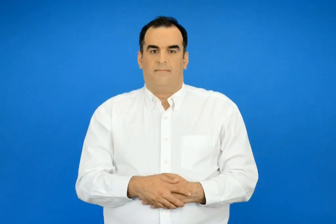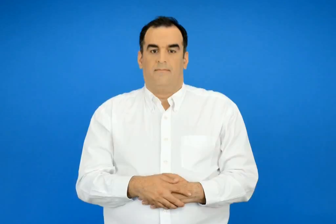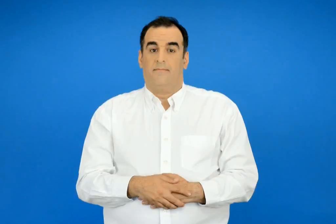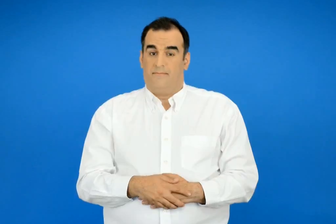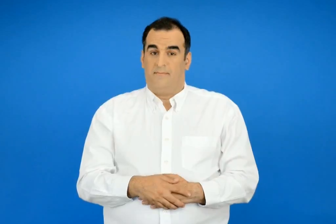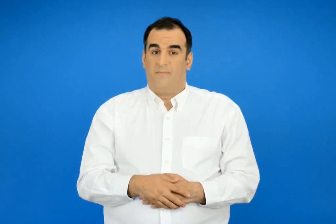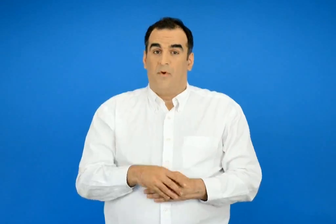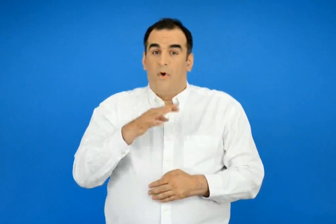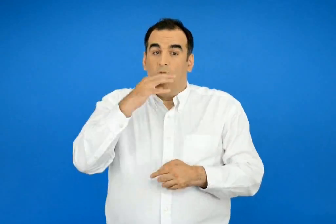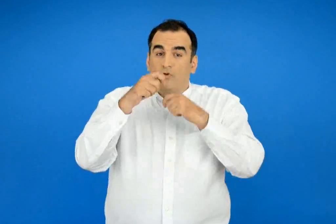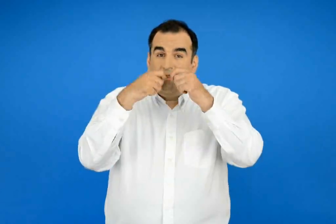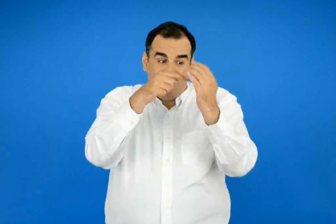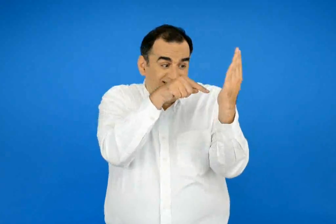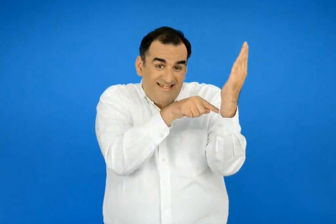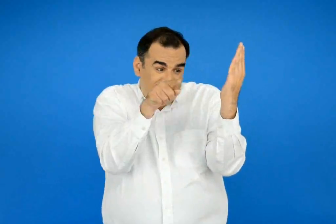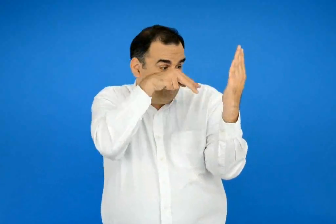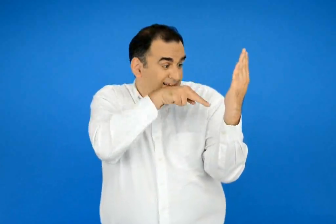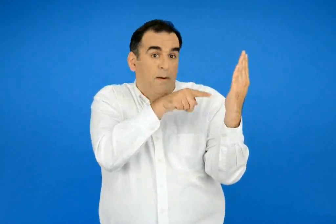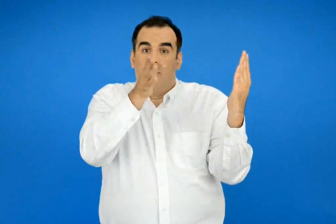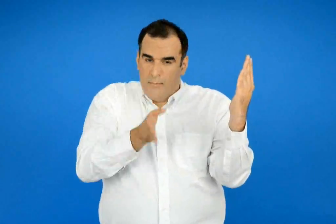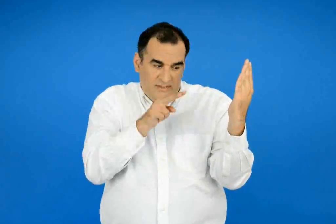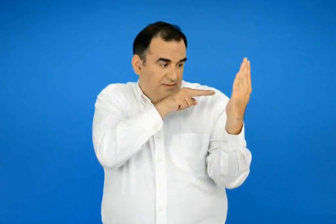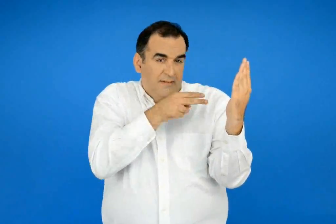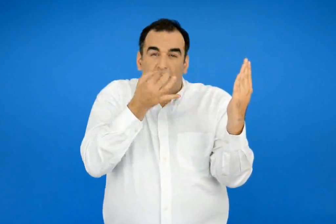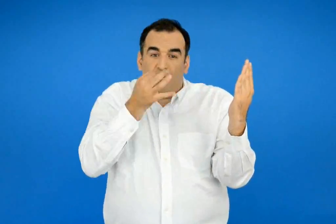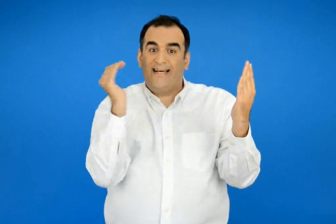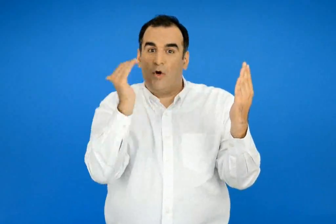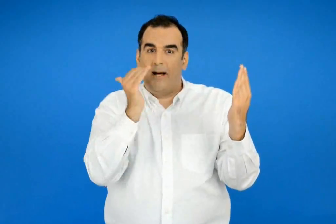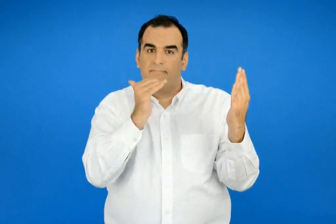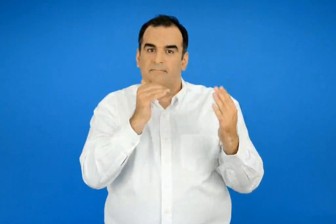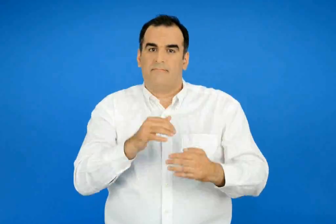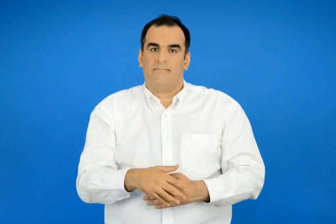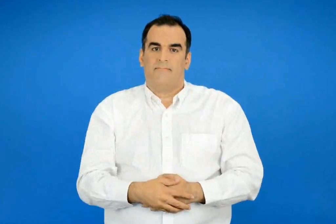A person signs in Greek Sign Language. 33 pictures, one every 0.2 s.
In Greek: μπορείς να διαβάσεις γρηγορά τους παρακάτω γλωσσοδέτες ;
